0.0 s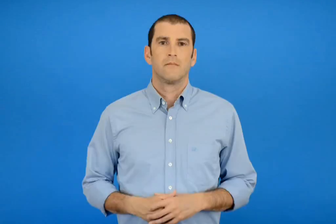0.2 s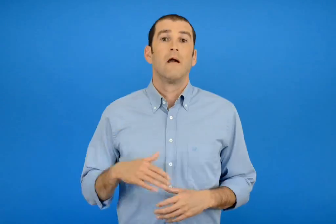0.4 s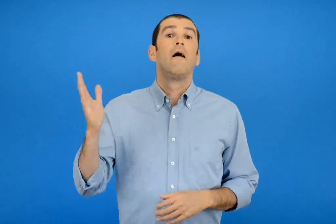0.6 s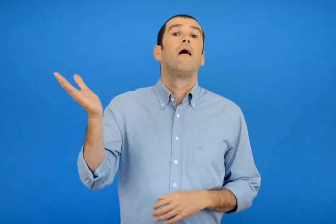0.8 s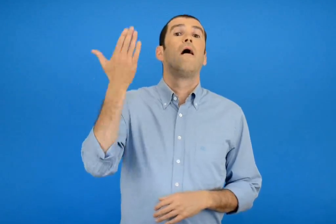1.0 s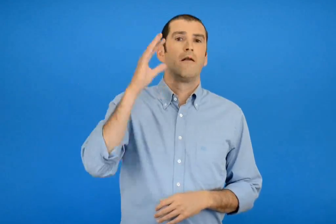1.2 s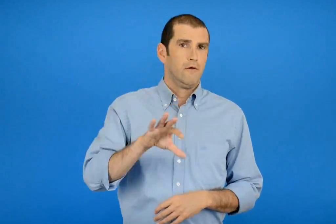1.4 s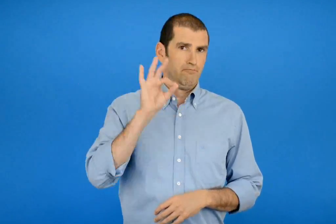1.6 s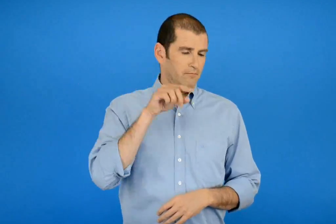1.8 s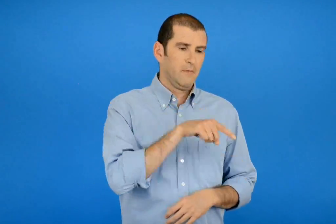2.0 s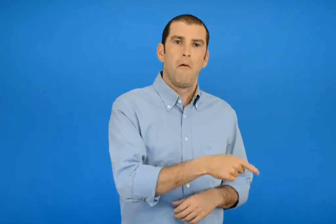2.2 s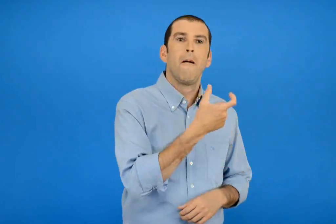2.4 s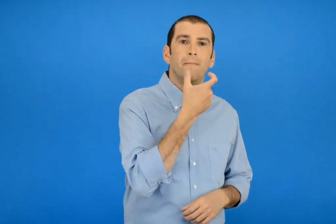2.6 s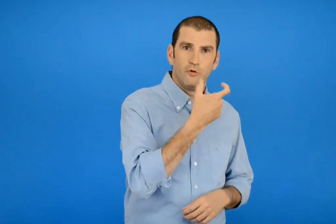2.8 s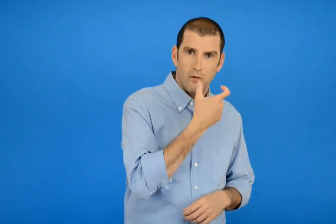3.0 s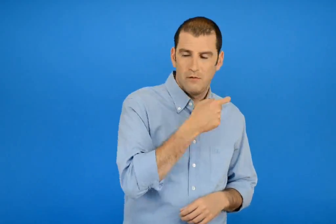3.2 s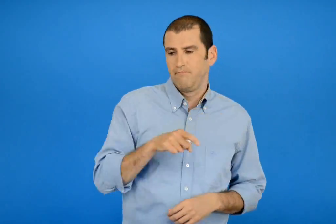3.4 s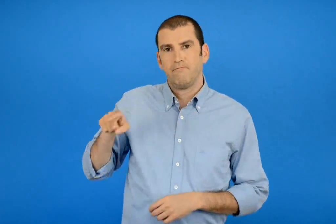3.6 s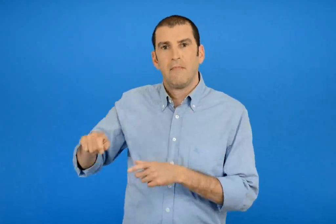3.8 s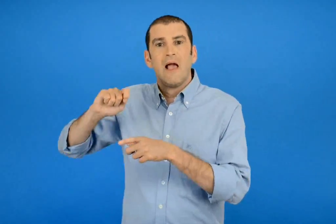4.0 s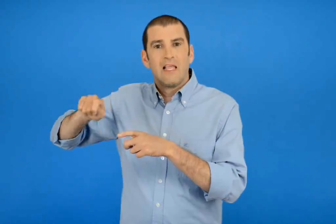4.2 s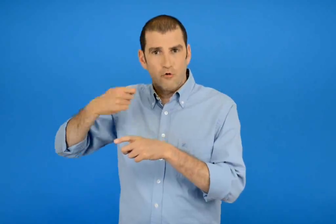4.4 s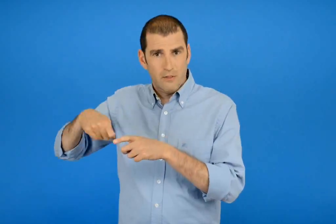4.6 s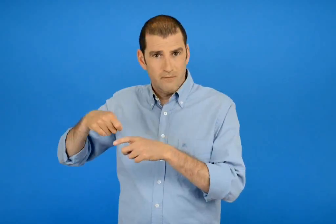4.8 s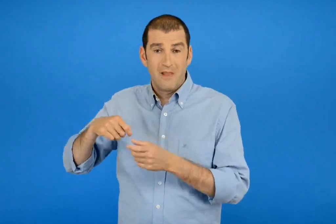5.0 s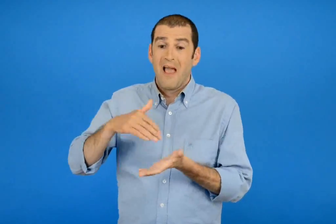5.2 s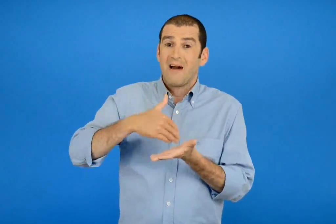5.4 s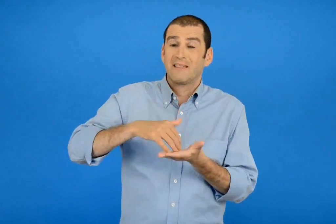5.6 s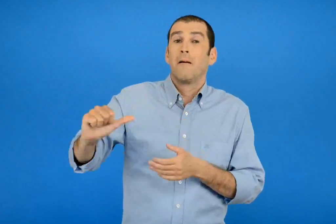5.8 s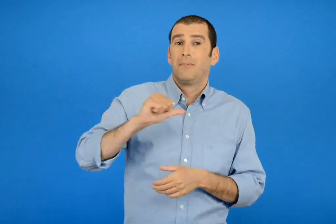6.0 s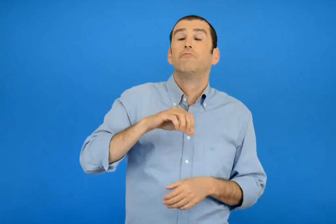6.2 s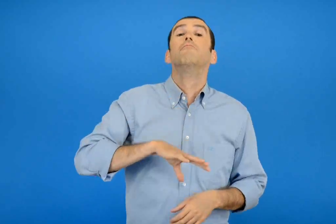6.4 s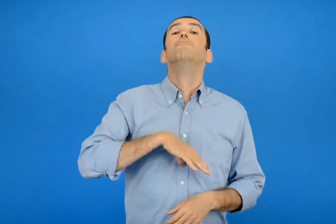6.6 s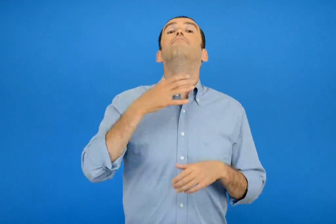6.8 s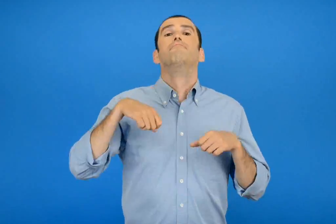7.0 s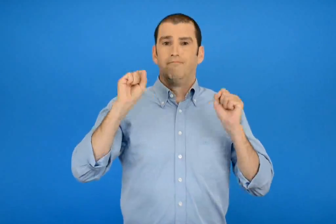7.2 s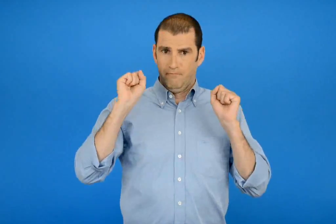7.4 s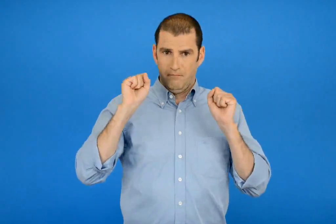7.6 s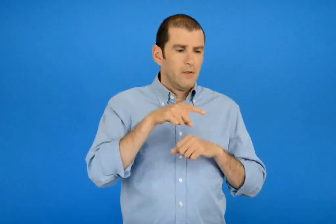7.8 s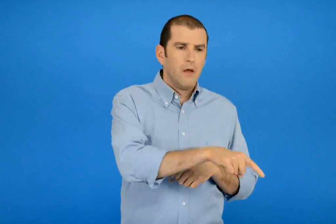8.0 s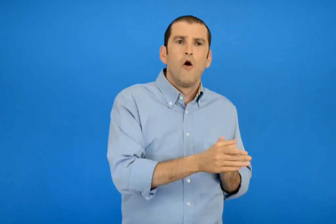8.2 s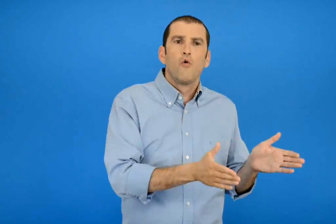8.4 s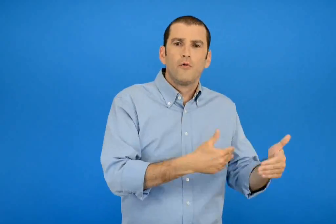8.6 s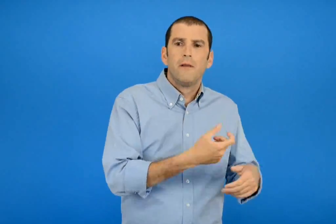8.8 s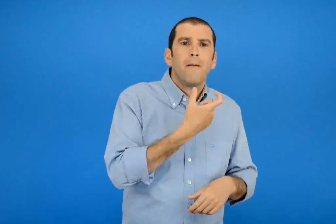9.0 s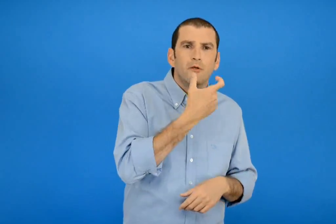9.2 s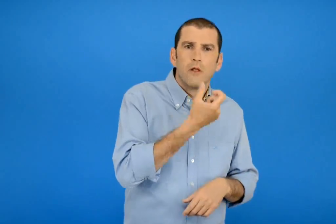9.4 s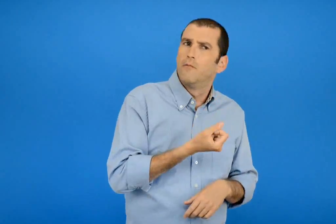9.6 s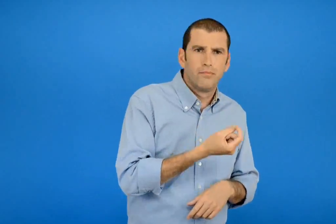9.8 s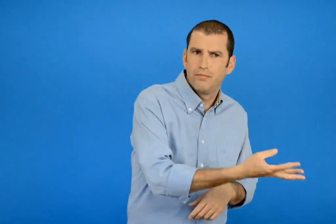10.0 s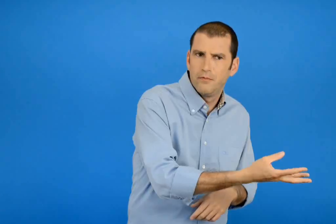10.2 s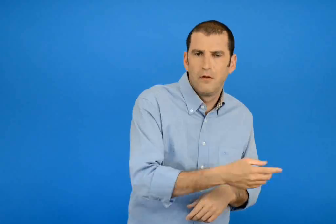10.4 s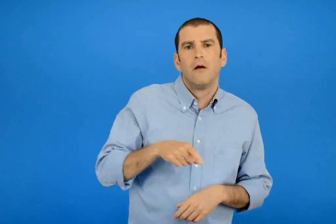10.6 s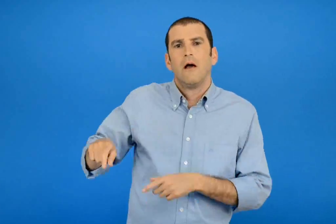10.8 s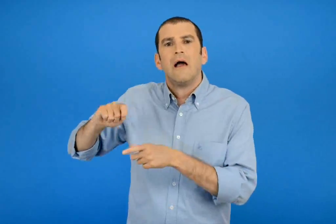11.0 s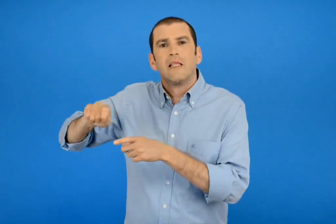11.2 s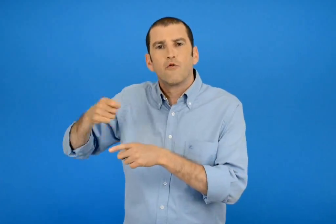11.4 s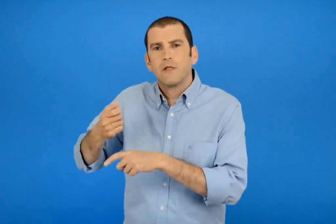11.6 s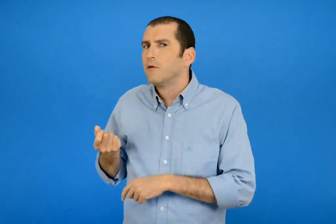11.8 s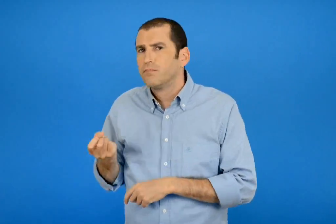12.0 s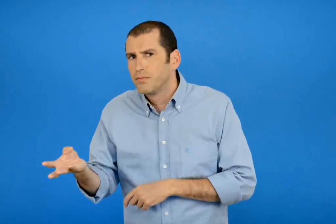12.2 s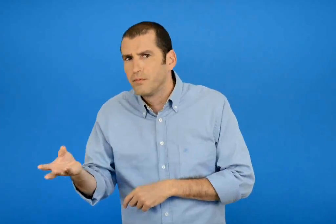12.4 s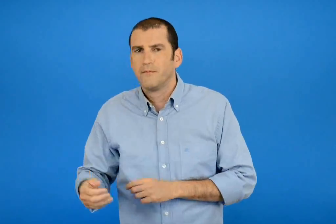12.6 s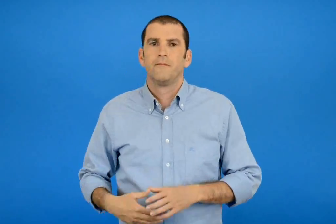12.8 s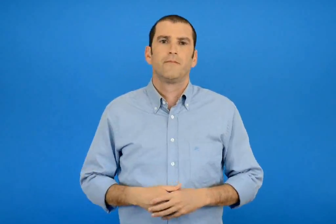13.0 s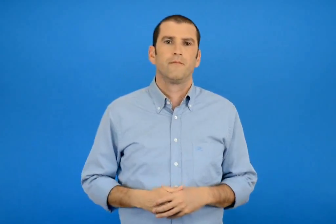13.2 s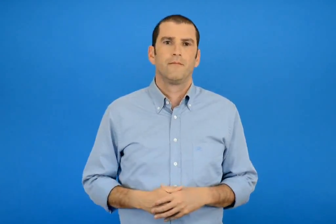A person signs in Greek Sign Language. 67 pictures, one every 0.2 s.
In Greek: αν διάλεξε να πάρει μόνο μπισκότα και γιαούρτι πόσα κουτιά μπισκότα και πόσα γιαούρτια μπορεί να αγόρασε αφού δεν πηρέ ρέστα ;
